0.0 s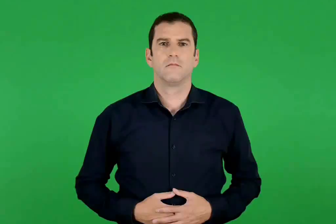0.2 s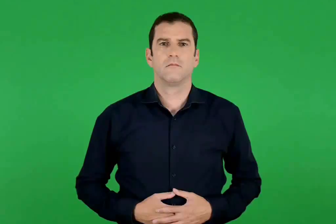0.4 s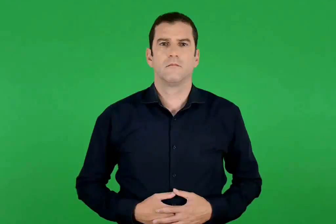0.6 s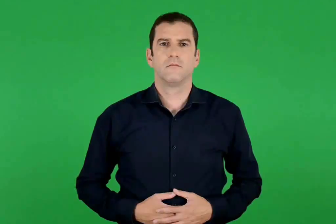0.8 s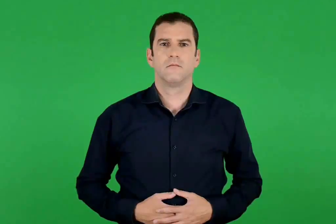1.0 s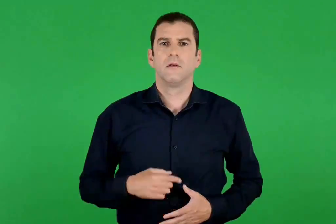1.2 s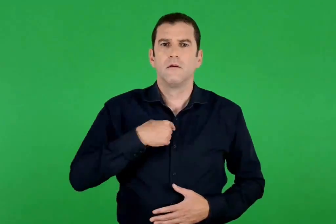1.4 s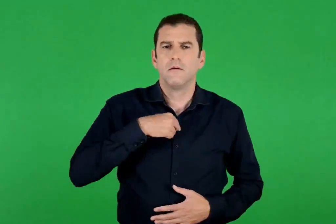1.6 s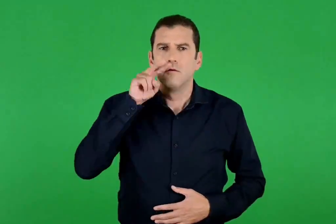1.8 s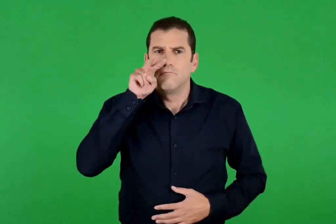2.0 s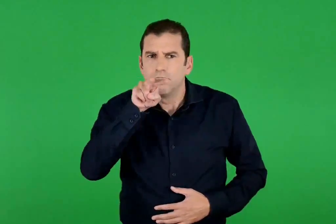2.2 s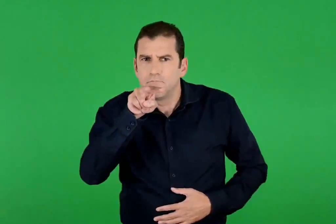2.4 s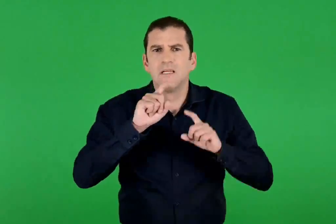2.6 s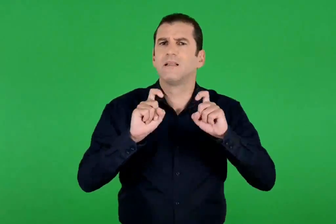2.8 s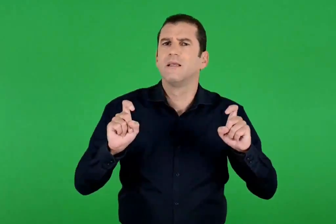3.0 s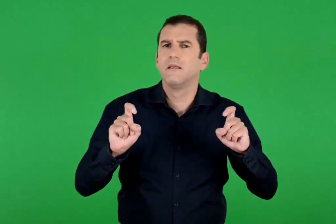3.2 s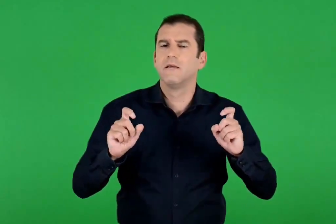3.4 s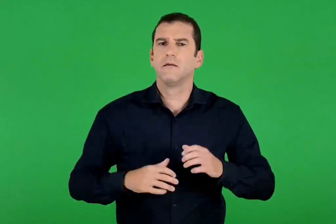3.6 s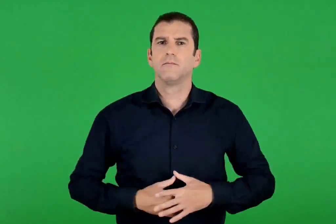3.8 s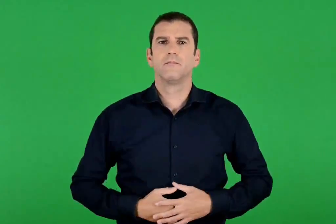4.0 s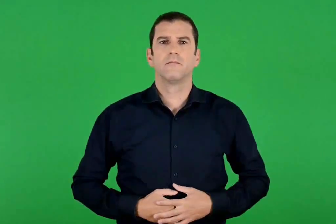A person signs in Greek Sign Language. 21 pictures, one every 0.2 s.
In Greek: τι βλέπω ;
